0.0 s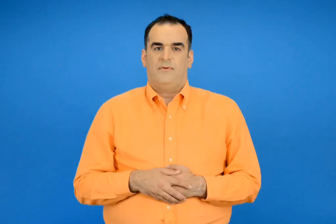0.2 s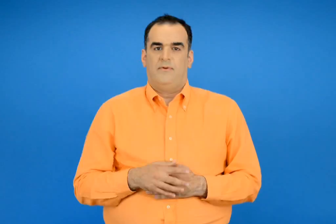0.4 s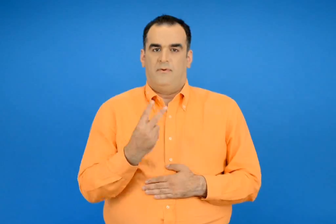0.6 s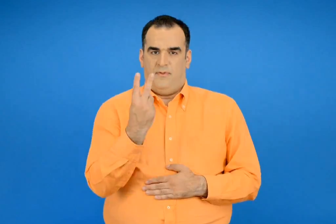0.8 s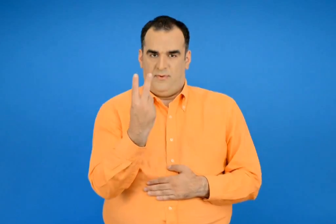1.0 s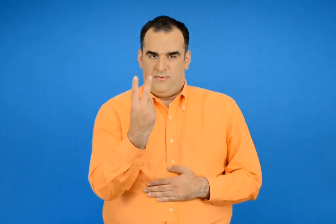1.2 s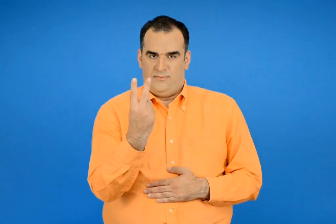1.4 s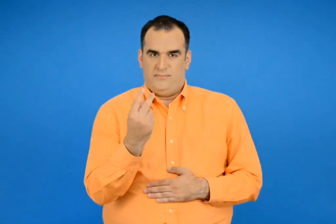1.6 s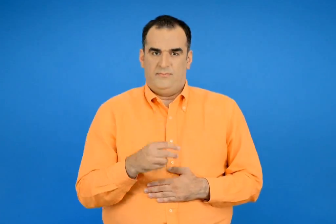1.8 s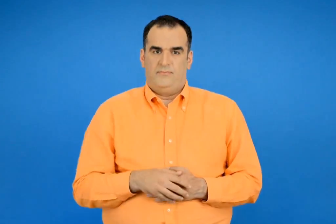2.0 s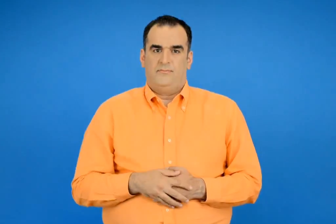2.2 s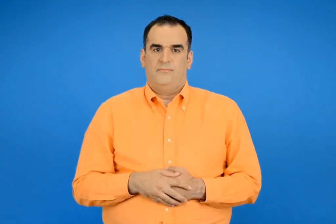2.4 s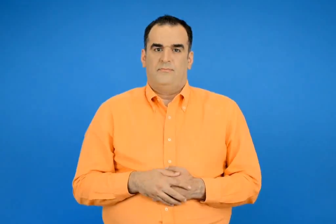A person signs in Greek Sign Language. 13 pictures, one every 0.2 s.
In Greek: το 2
